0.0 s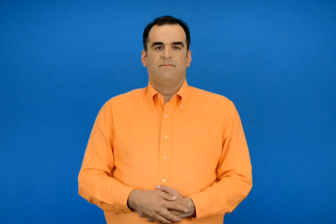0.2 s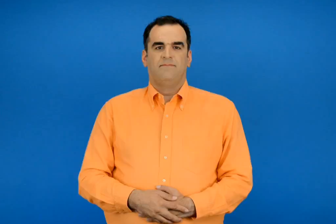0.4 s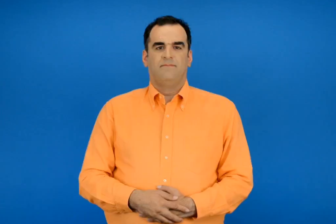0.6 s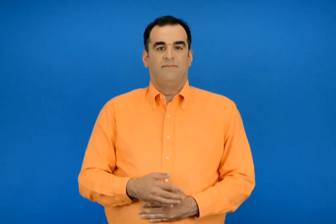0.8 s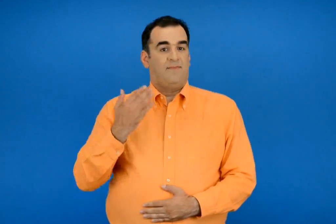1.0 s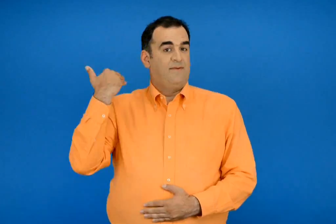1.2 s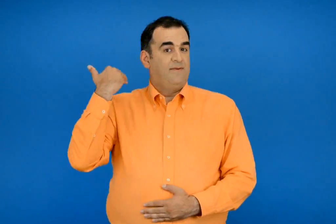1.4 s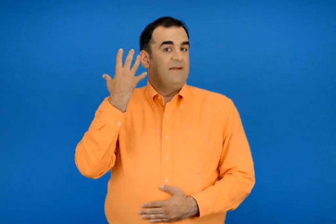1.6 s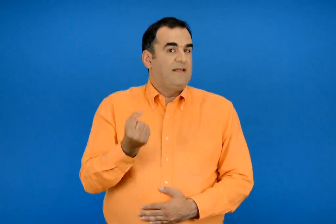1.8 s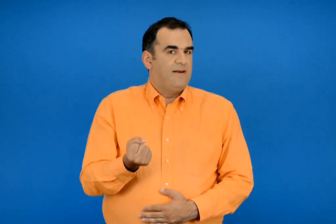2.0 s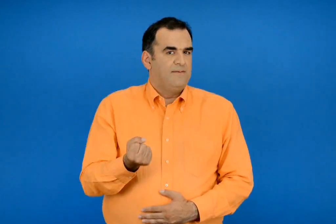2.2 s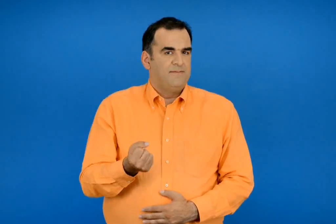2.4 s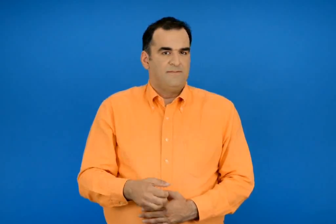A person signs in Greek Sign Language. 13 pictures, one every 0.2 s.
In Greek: είχαν
